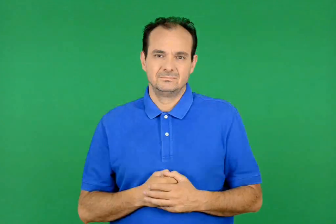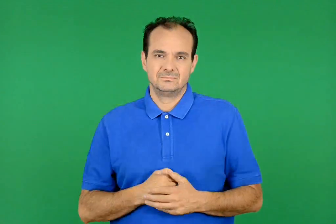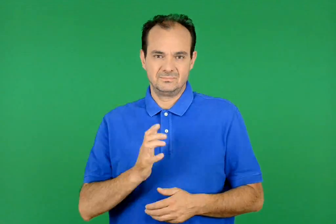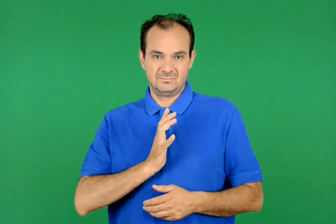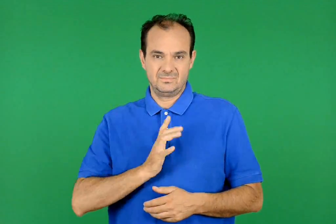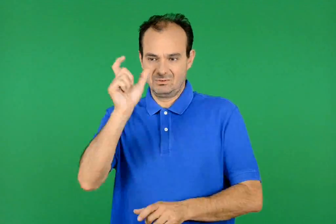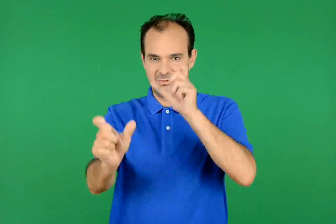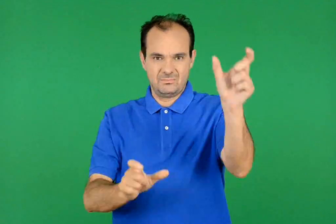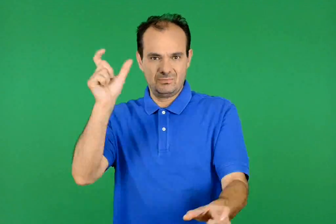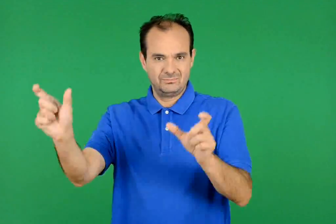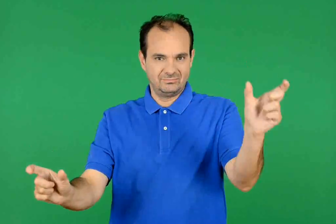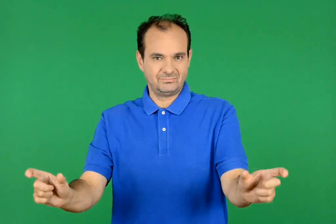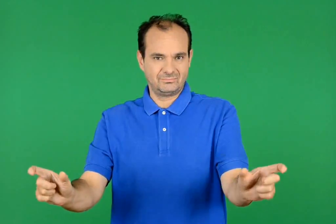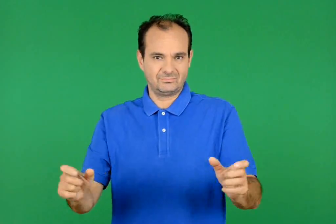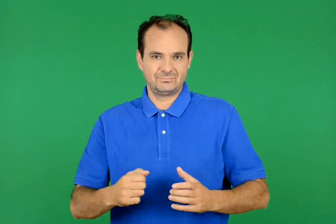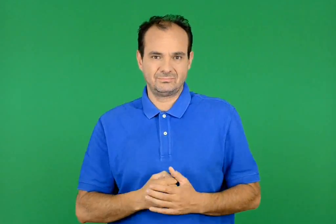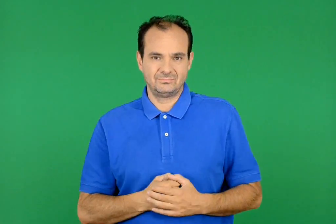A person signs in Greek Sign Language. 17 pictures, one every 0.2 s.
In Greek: πρόσωπα
